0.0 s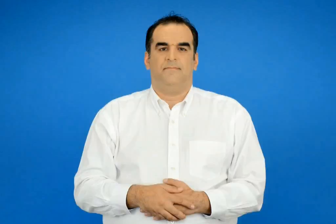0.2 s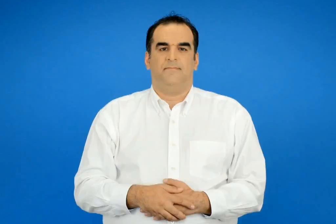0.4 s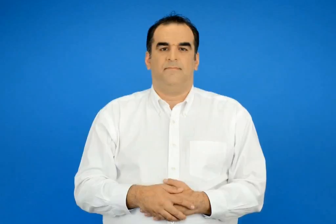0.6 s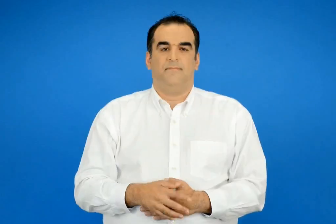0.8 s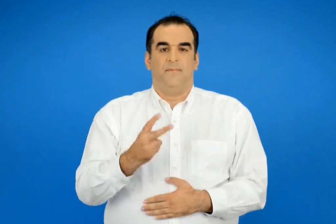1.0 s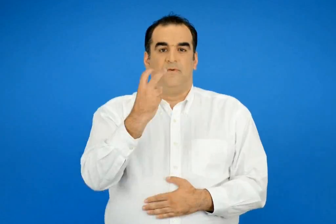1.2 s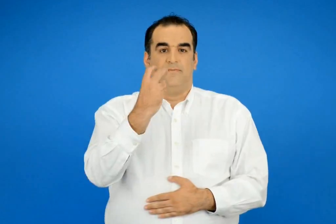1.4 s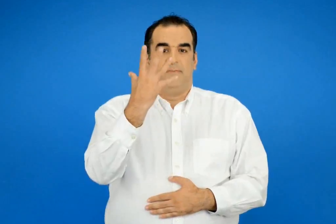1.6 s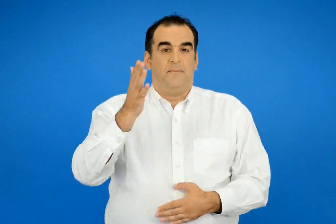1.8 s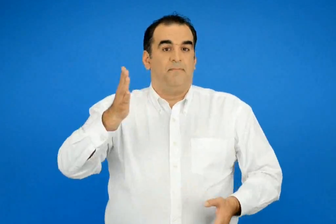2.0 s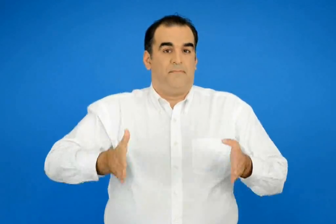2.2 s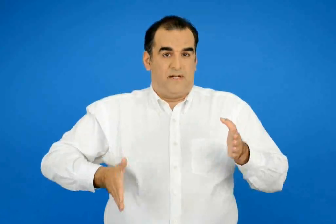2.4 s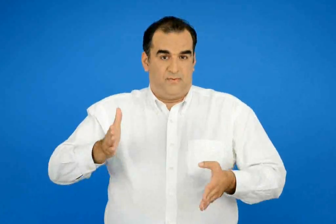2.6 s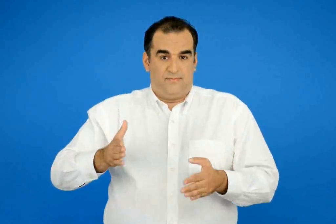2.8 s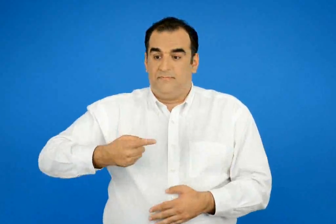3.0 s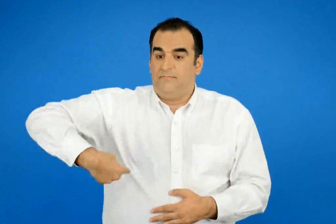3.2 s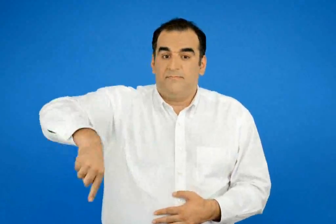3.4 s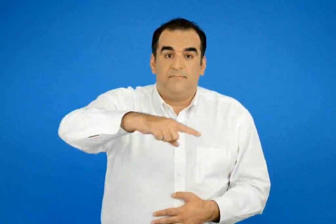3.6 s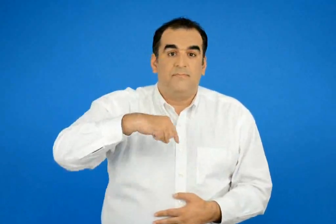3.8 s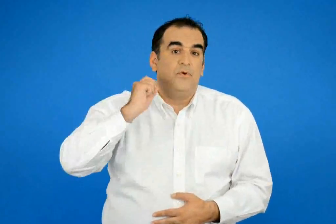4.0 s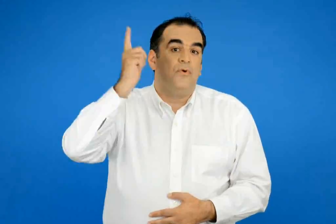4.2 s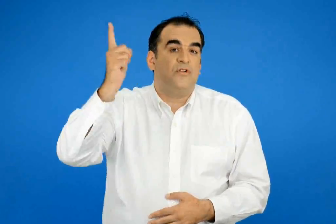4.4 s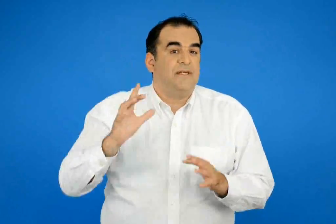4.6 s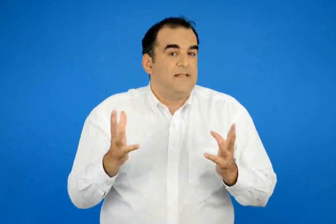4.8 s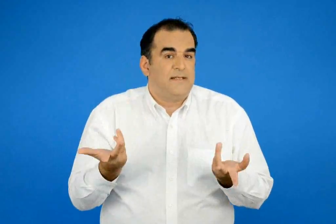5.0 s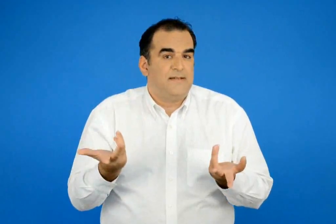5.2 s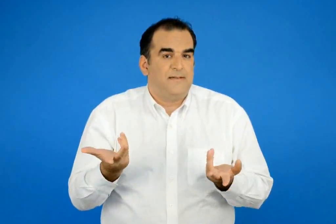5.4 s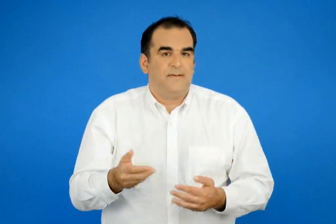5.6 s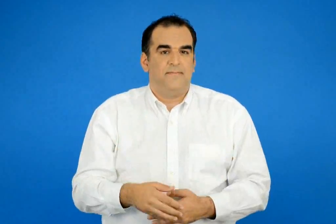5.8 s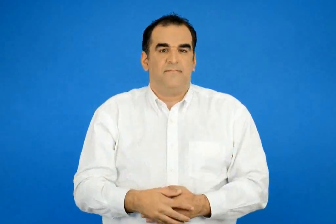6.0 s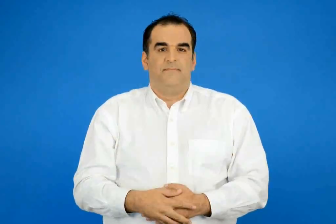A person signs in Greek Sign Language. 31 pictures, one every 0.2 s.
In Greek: τι γιορτάζουμε στις 25 μαρτίου ;
